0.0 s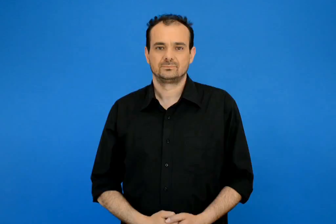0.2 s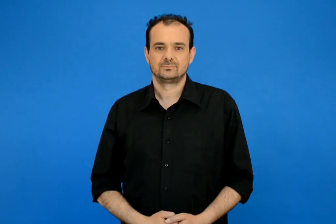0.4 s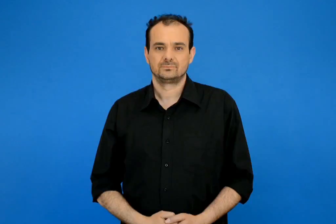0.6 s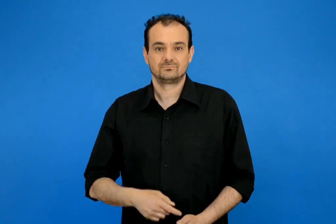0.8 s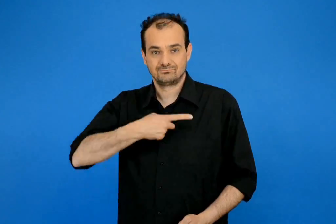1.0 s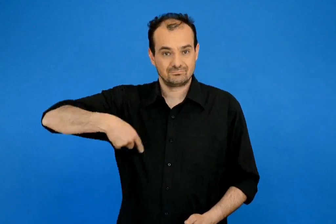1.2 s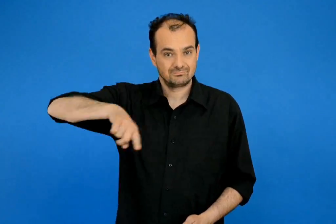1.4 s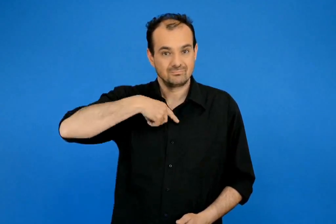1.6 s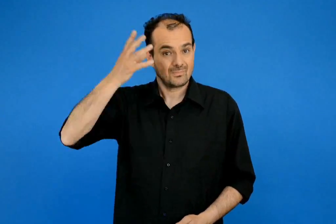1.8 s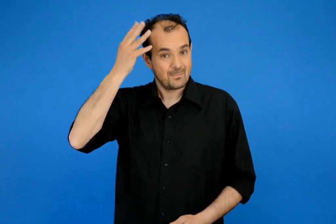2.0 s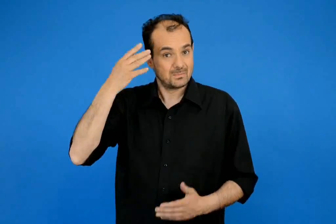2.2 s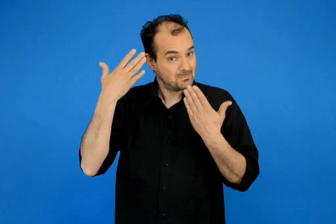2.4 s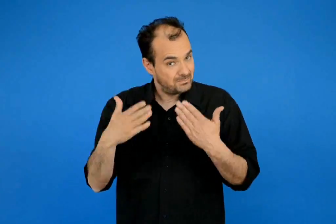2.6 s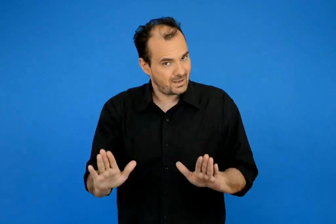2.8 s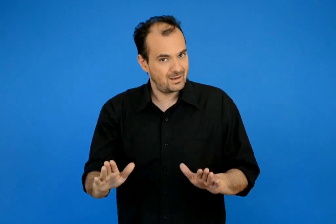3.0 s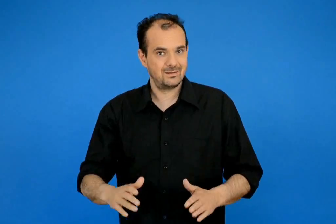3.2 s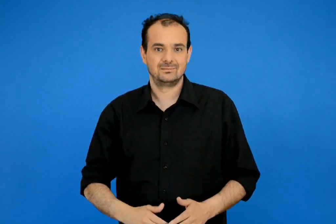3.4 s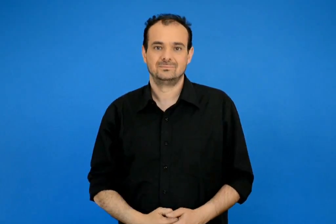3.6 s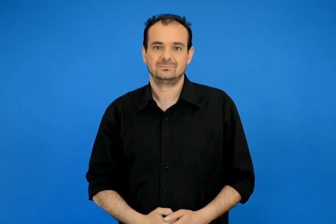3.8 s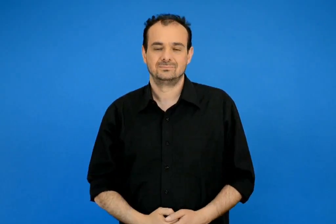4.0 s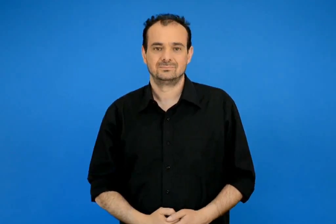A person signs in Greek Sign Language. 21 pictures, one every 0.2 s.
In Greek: μάθαμε ότι
